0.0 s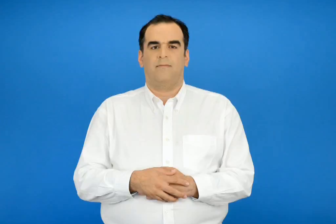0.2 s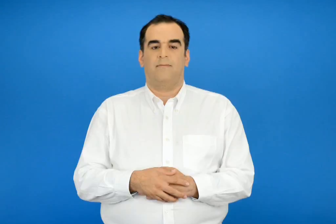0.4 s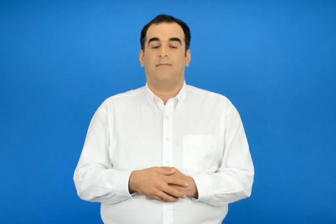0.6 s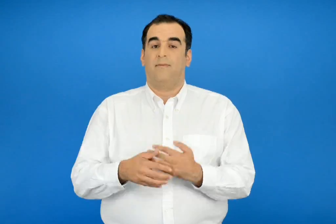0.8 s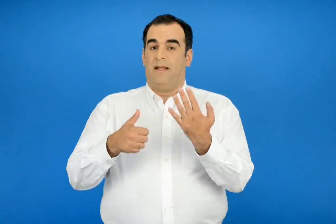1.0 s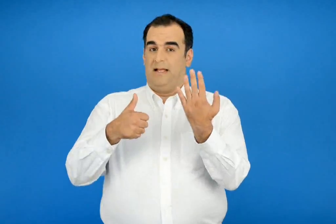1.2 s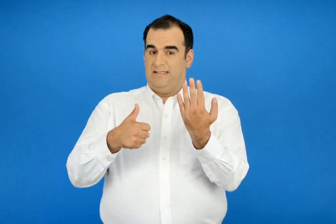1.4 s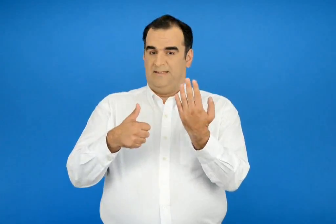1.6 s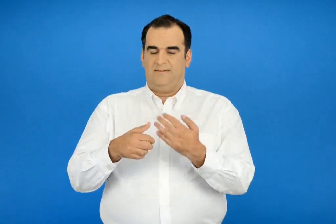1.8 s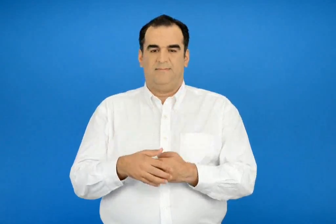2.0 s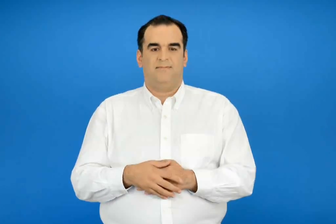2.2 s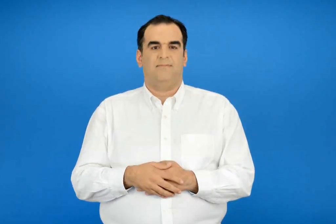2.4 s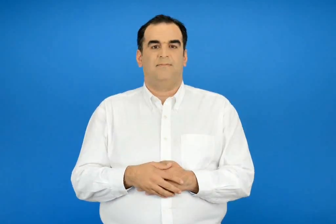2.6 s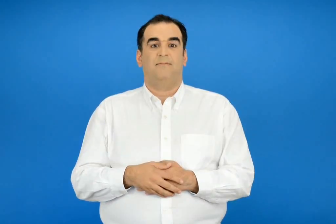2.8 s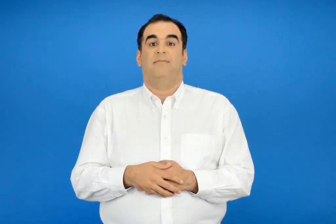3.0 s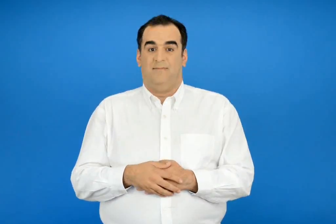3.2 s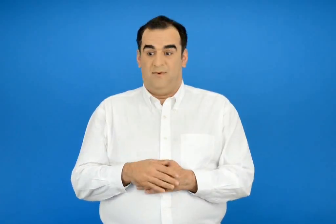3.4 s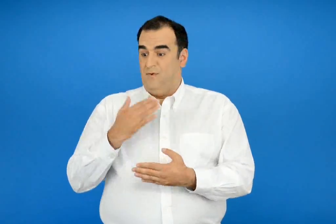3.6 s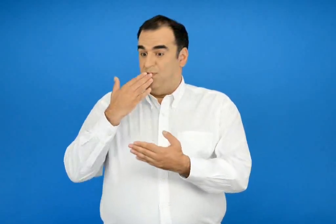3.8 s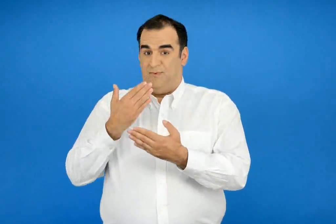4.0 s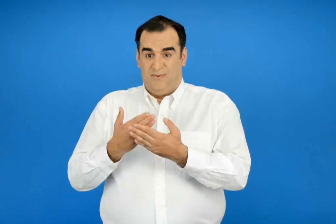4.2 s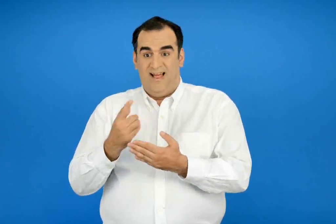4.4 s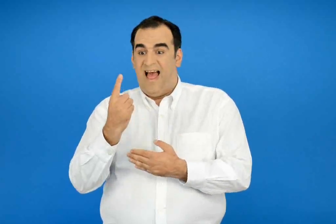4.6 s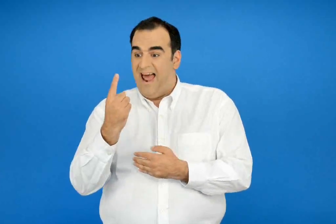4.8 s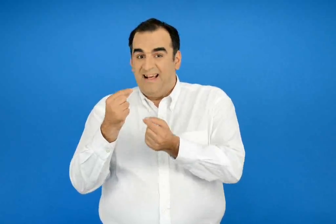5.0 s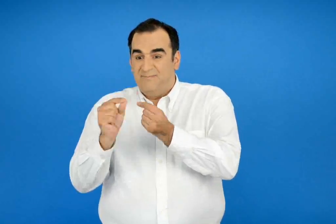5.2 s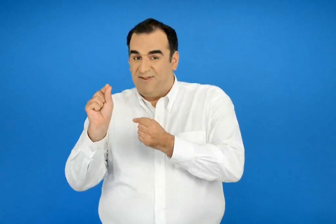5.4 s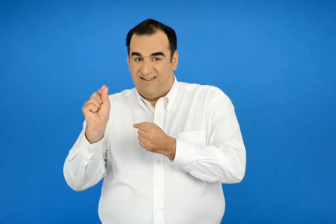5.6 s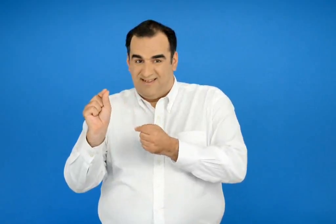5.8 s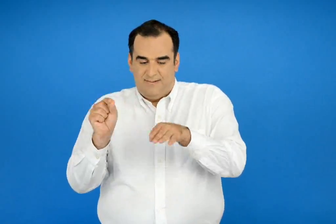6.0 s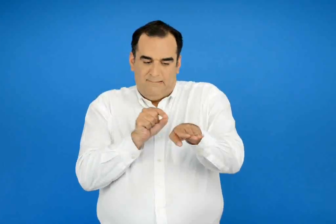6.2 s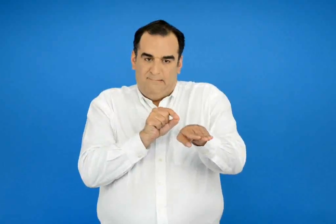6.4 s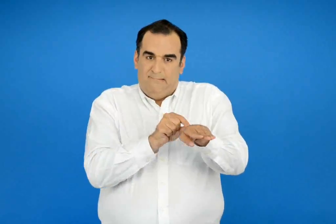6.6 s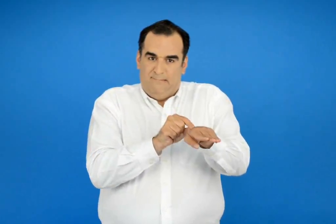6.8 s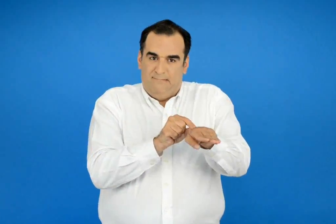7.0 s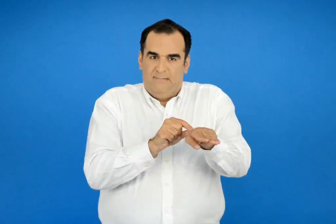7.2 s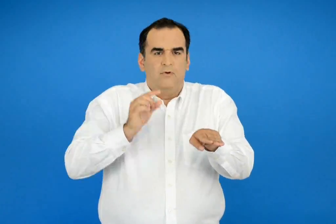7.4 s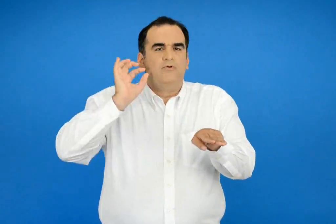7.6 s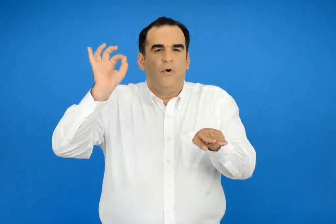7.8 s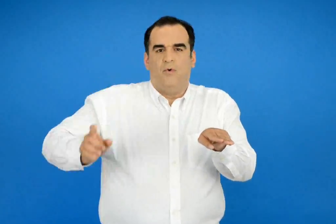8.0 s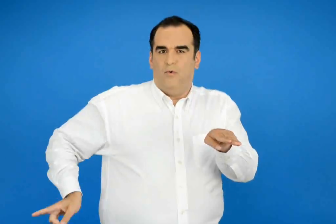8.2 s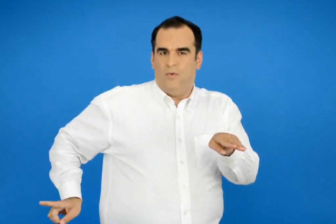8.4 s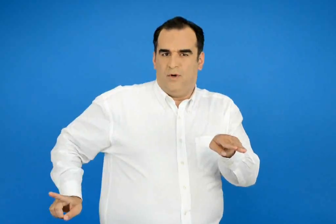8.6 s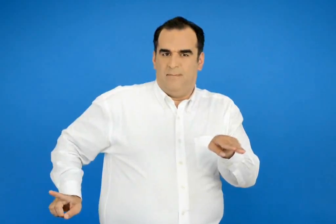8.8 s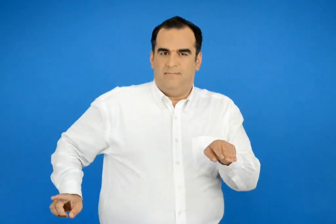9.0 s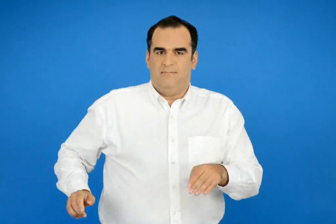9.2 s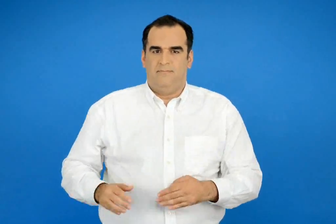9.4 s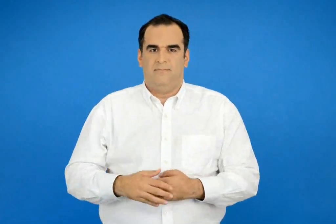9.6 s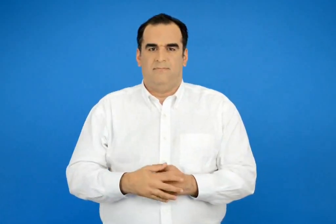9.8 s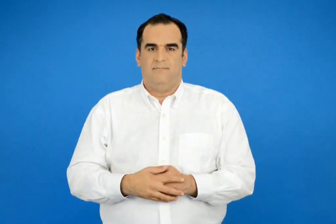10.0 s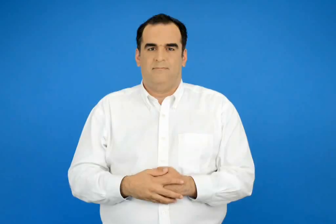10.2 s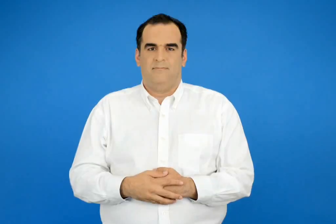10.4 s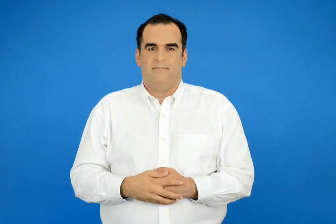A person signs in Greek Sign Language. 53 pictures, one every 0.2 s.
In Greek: 6 στο τέλος βάζετε ένα σπίρτο για ουρά
